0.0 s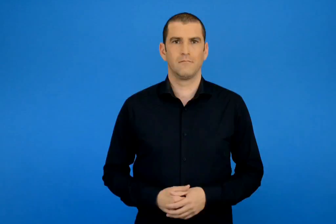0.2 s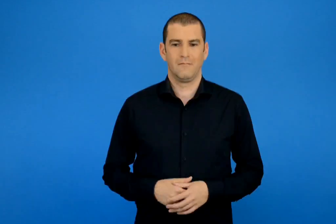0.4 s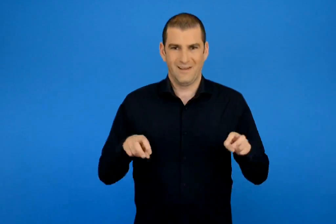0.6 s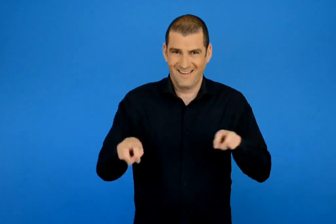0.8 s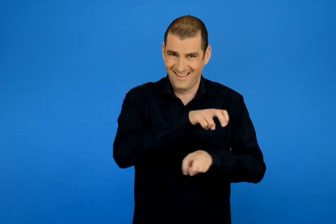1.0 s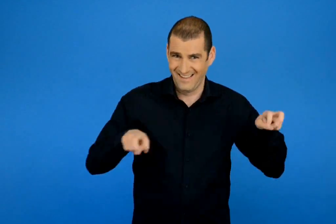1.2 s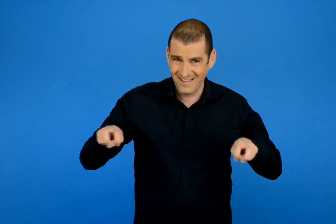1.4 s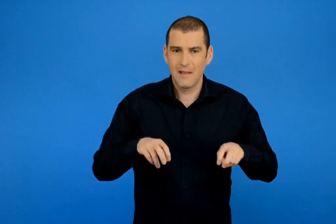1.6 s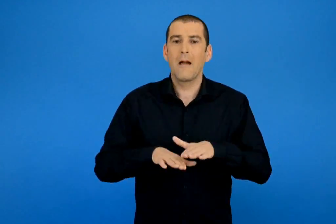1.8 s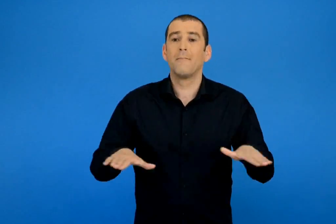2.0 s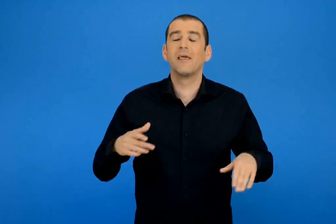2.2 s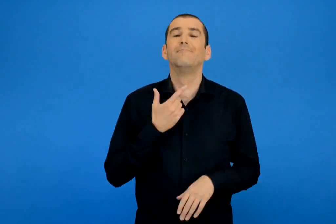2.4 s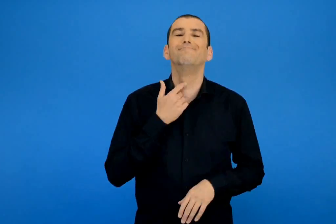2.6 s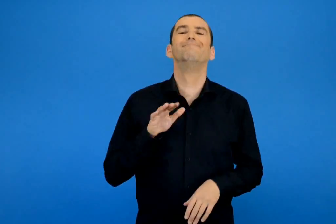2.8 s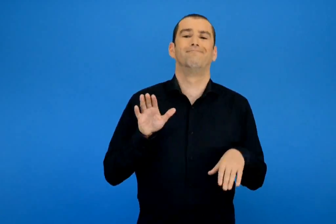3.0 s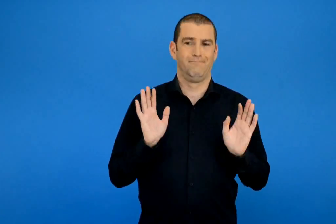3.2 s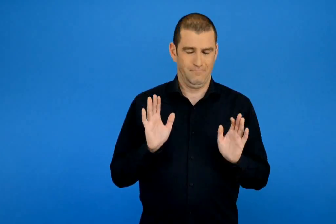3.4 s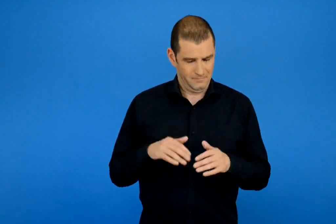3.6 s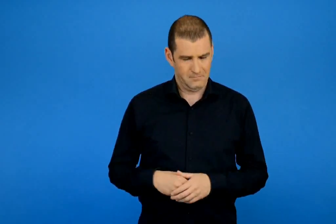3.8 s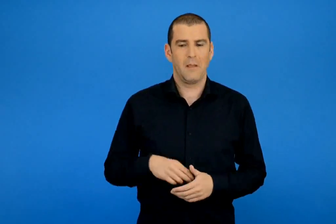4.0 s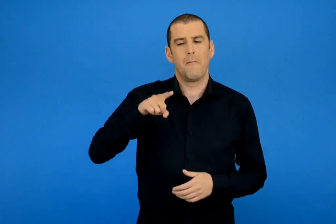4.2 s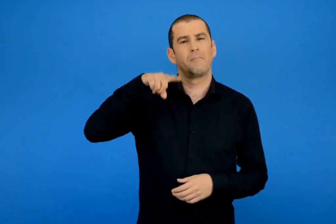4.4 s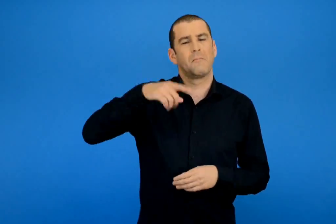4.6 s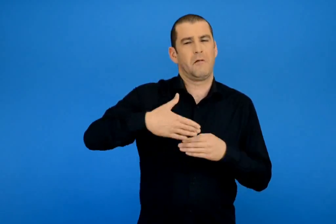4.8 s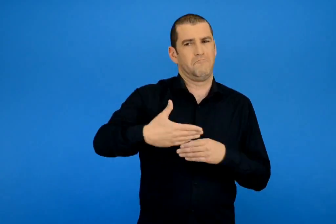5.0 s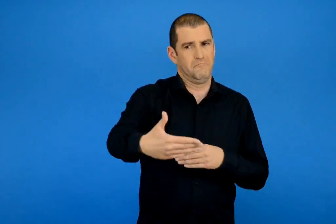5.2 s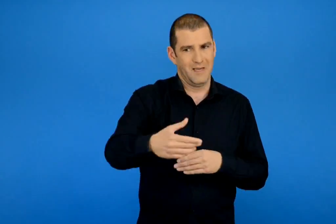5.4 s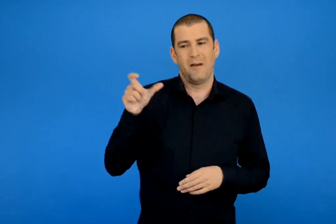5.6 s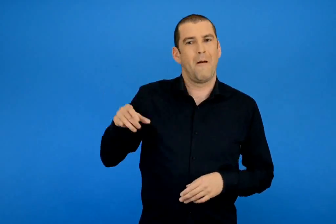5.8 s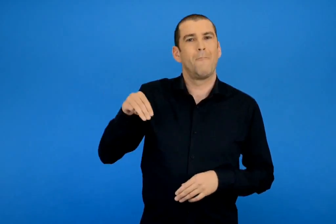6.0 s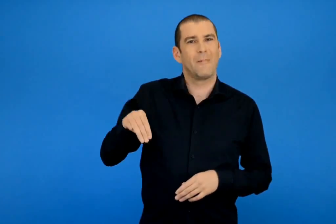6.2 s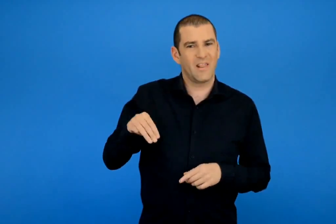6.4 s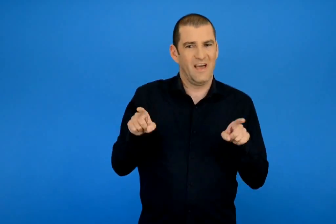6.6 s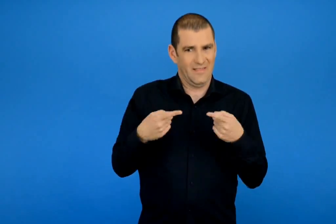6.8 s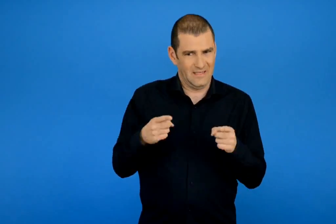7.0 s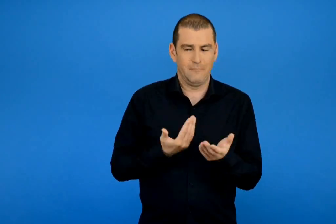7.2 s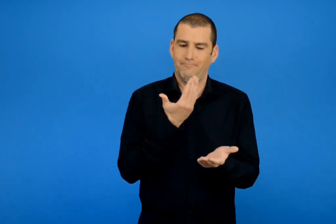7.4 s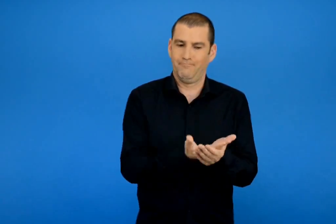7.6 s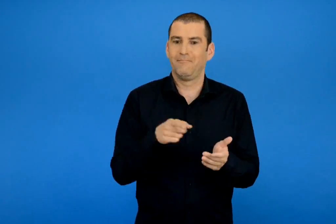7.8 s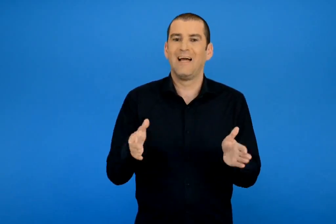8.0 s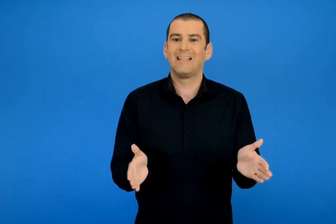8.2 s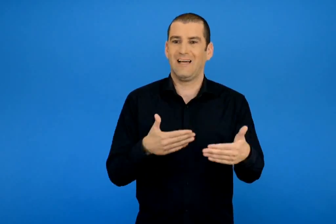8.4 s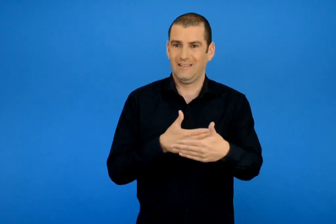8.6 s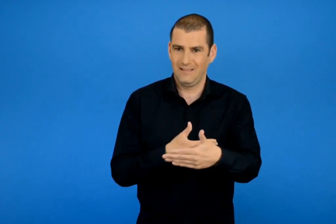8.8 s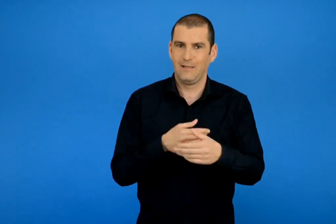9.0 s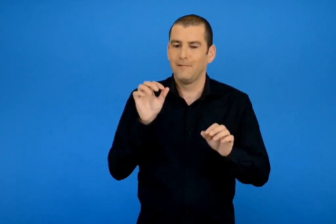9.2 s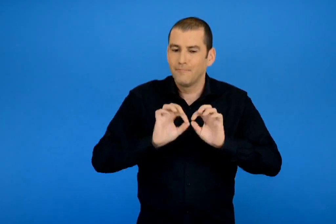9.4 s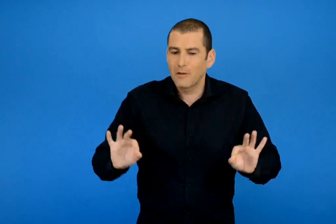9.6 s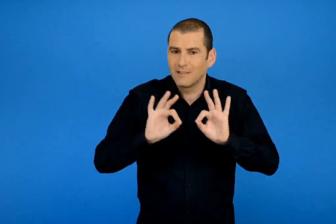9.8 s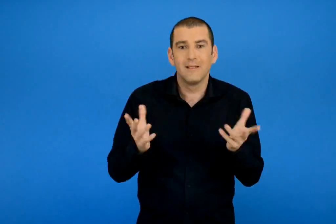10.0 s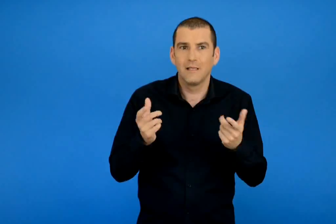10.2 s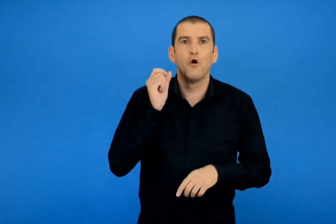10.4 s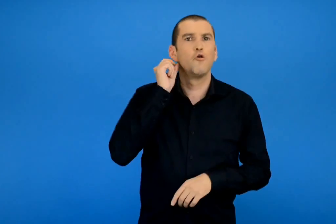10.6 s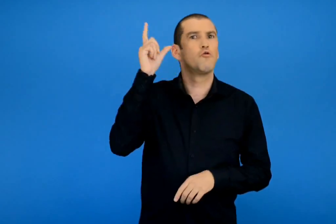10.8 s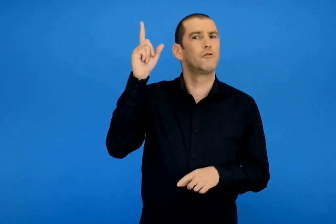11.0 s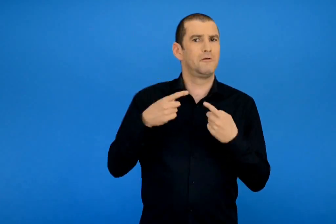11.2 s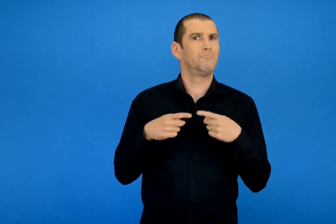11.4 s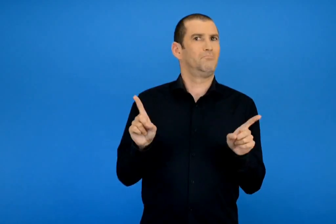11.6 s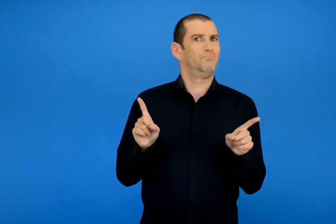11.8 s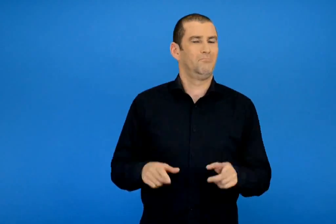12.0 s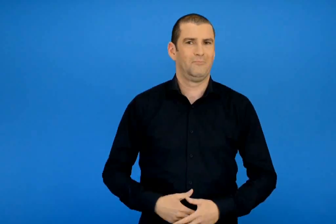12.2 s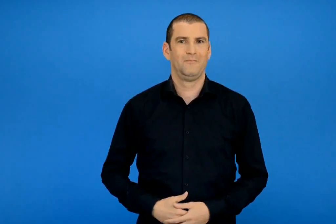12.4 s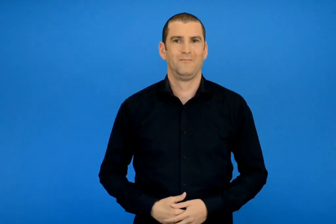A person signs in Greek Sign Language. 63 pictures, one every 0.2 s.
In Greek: η αλλαγή αυτή δυσαρεστεί τα παιδιά κάποια μέρα η κυρία μάρθα προτείνει στην τάξη να ετοιμάσουν μια πρωτότυπη γιορτή
